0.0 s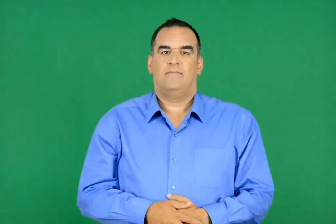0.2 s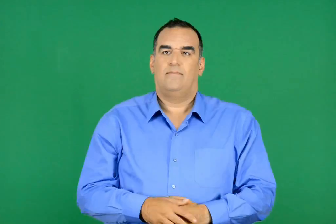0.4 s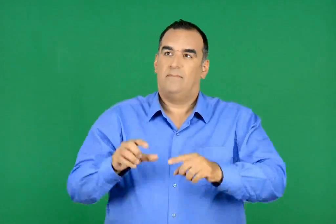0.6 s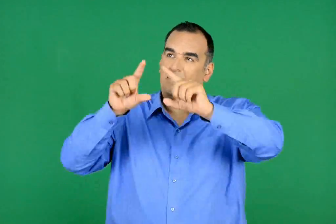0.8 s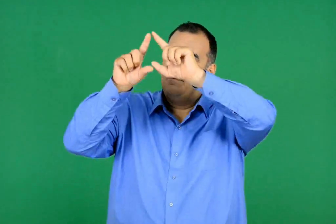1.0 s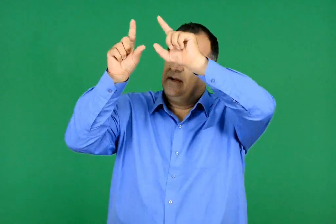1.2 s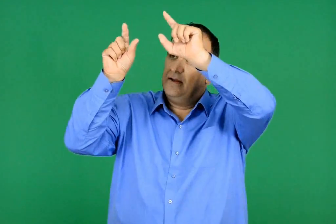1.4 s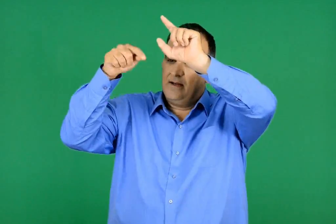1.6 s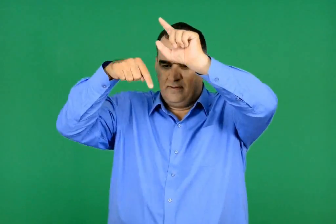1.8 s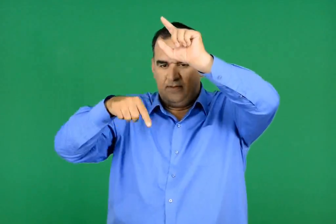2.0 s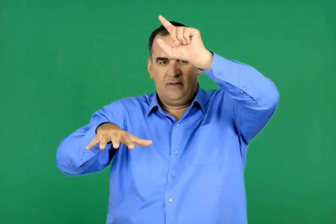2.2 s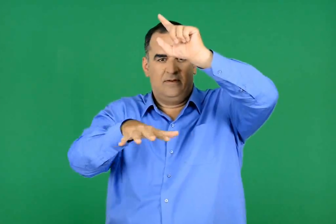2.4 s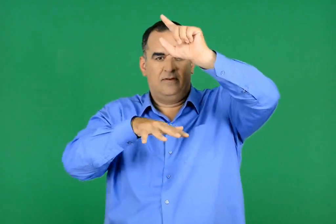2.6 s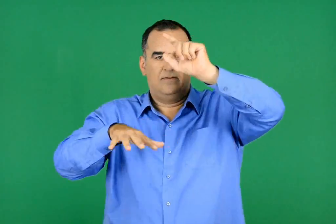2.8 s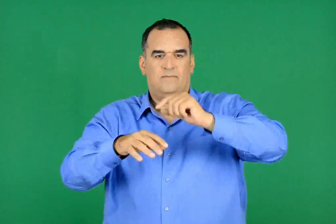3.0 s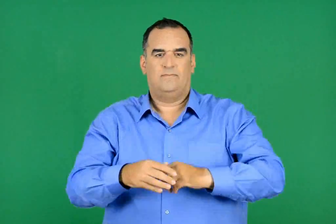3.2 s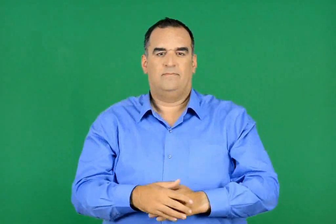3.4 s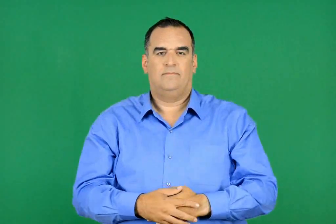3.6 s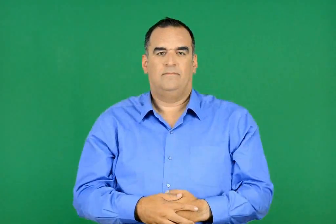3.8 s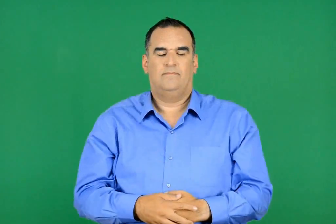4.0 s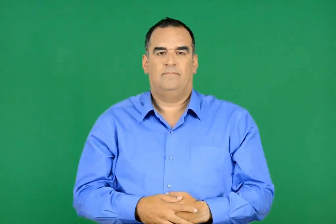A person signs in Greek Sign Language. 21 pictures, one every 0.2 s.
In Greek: κάτω από το φεγγάρι
